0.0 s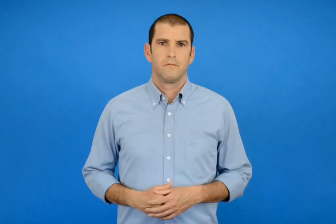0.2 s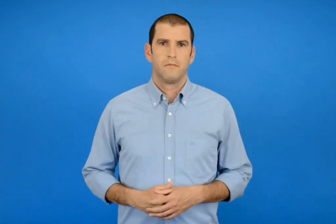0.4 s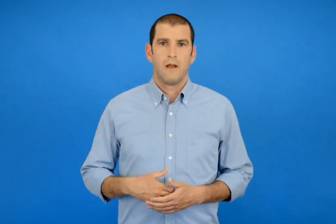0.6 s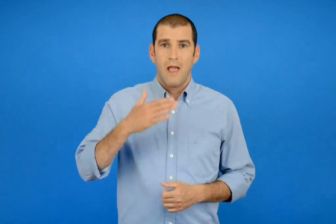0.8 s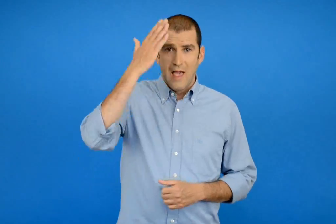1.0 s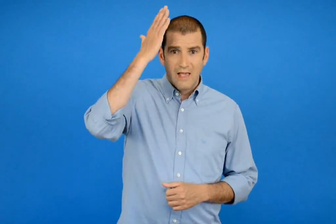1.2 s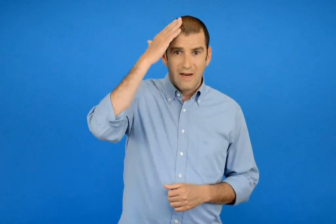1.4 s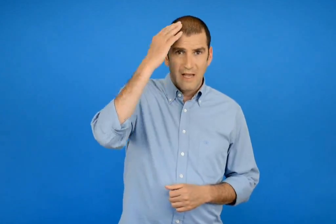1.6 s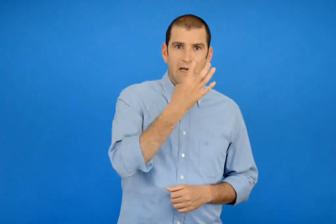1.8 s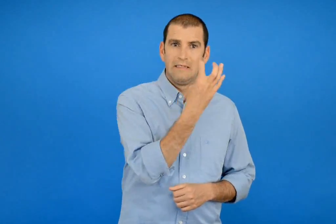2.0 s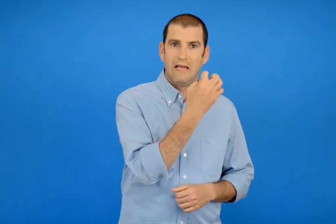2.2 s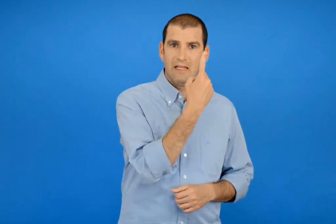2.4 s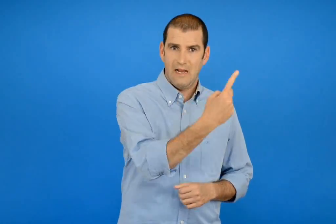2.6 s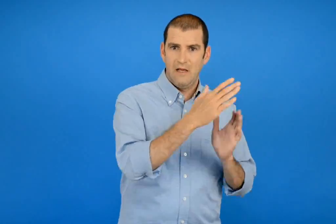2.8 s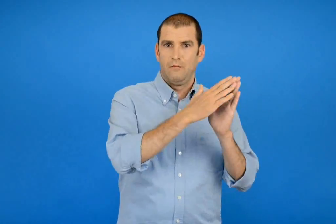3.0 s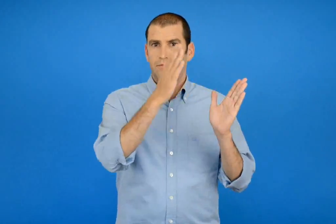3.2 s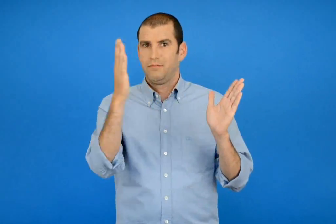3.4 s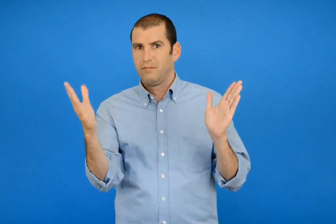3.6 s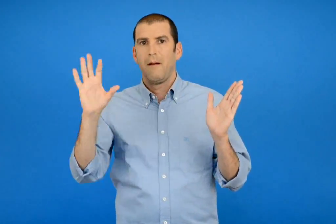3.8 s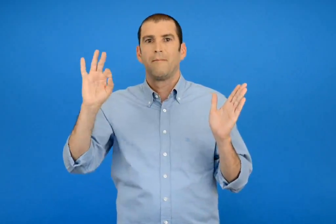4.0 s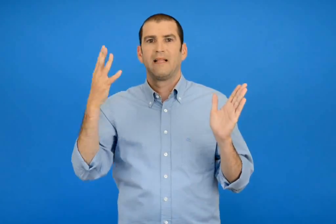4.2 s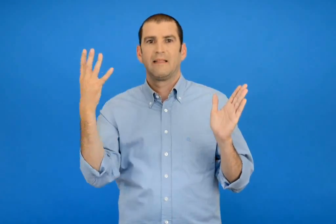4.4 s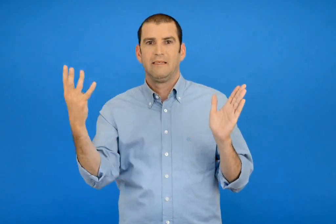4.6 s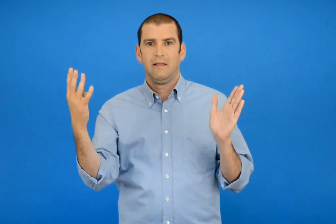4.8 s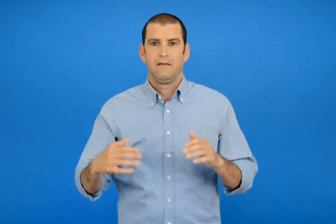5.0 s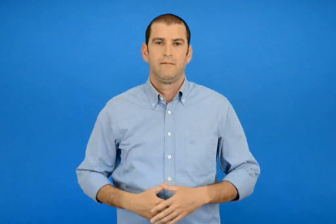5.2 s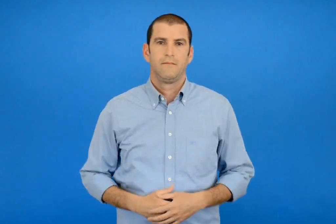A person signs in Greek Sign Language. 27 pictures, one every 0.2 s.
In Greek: κεφάλαια 41 - 54
